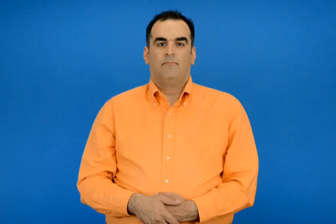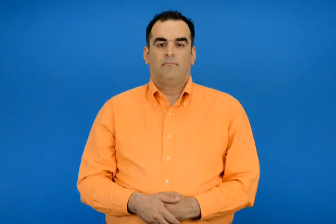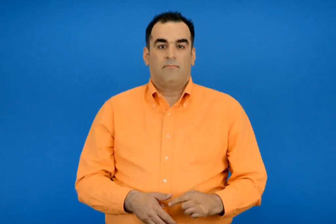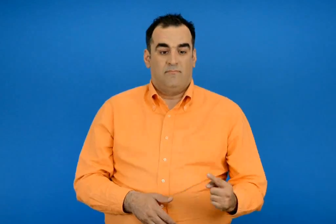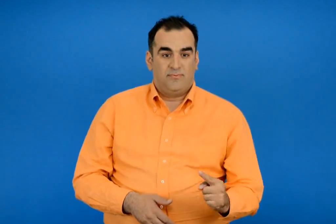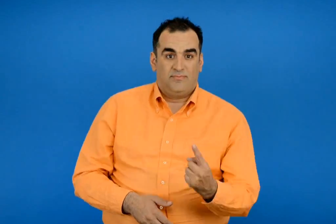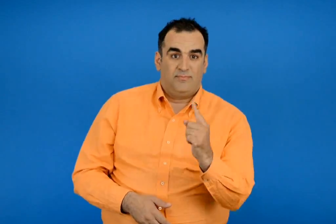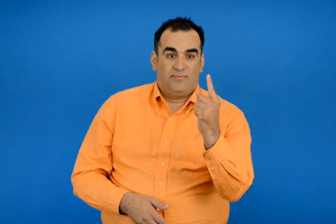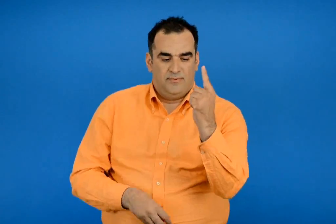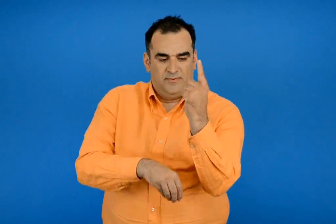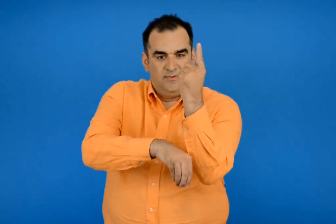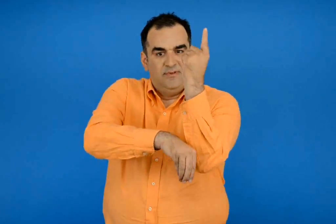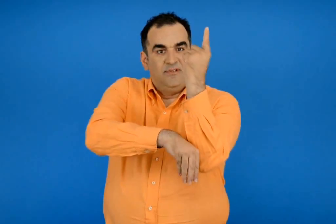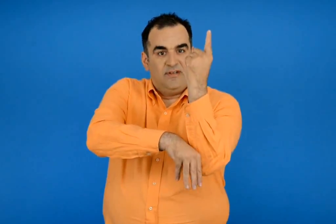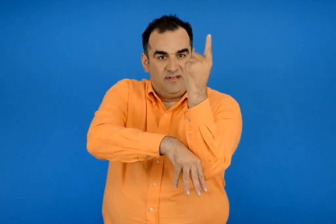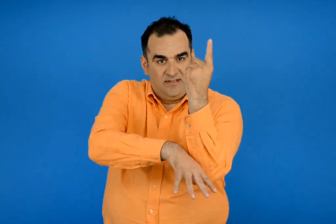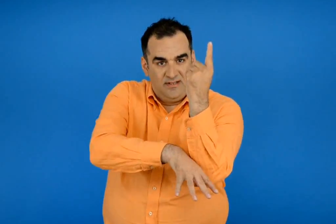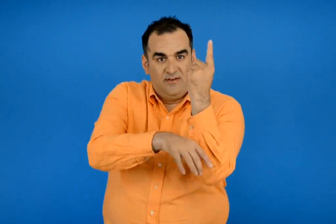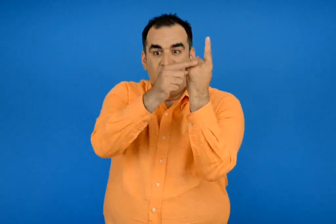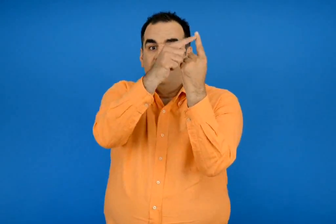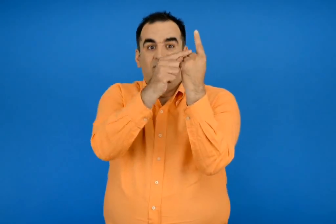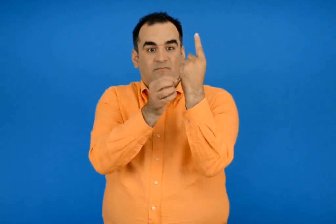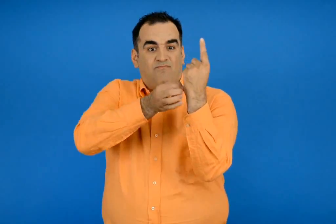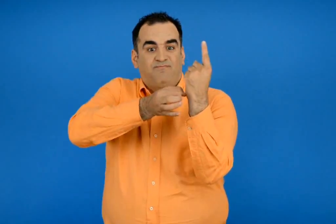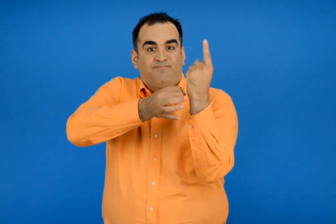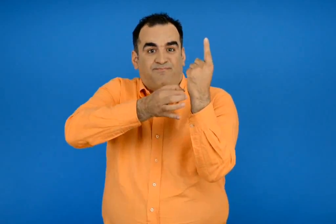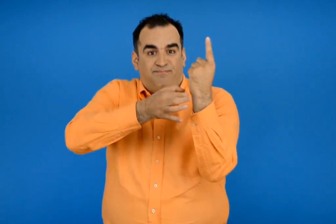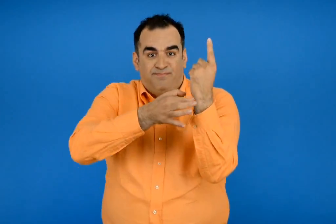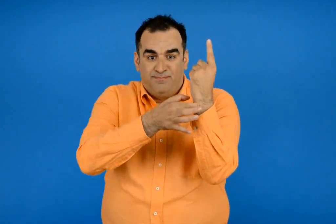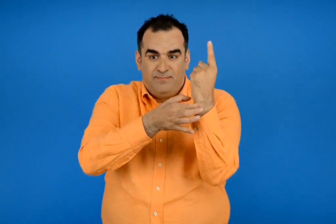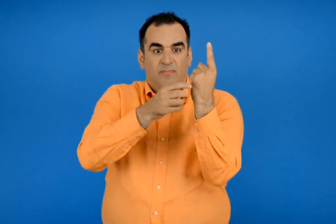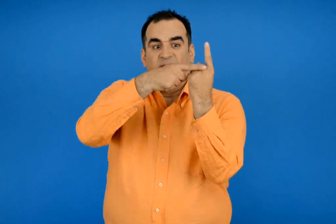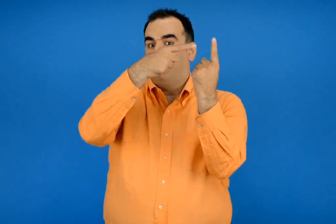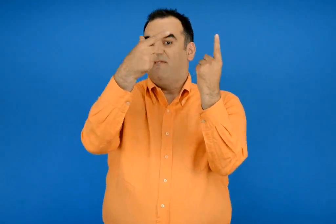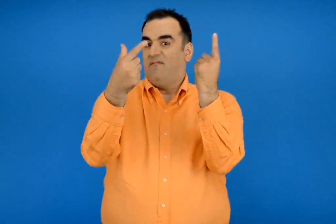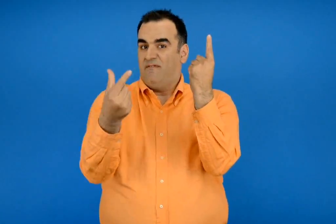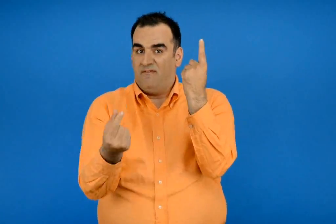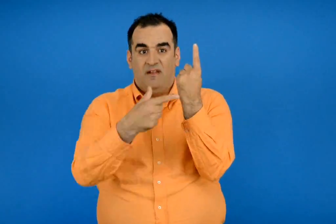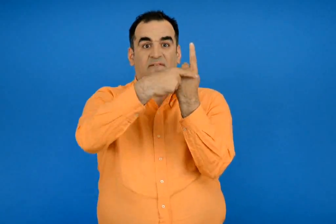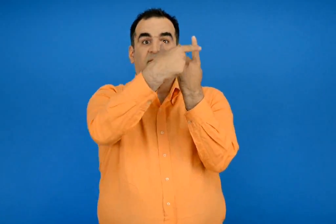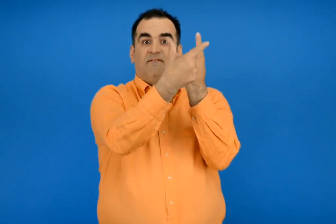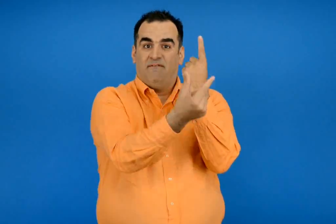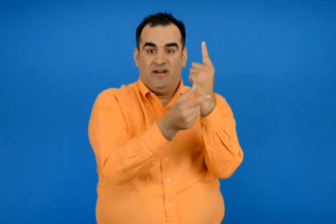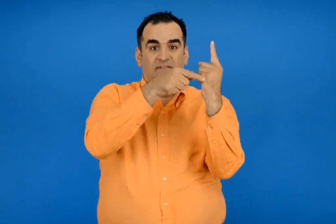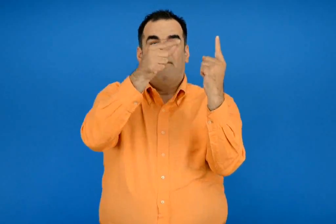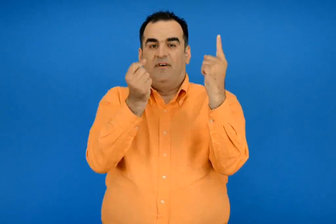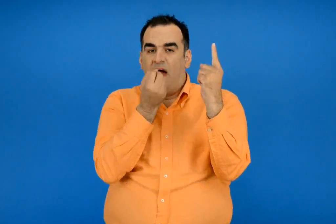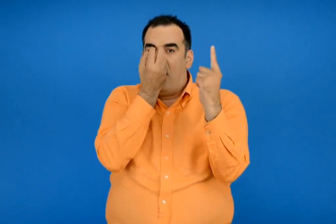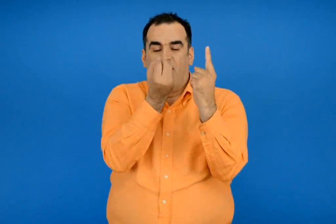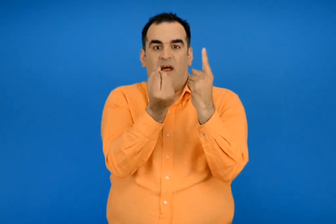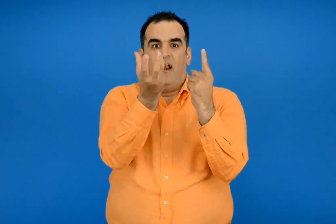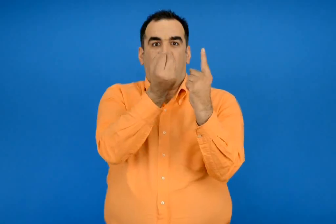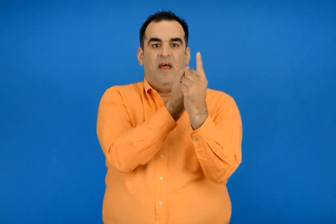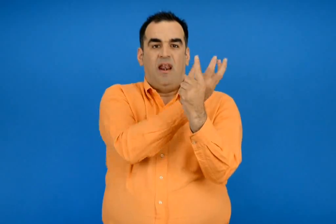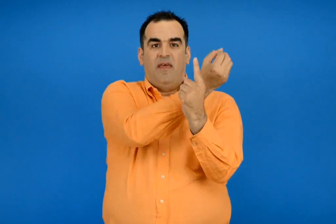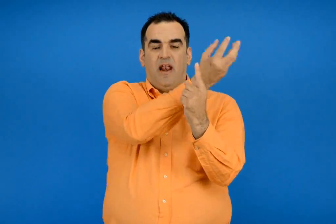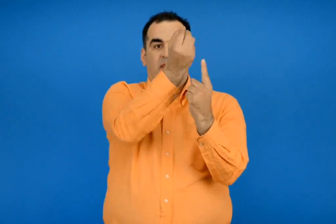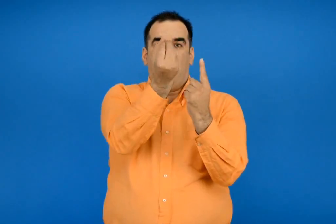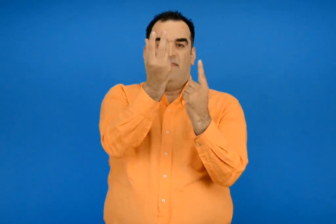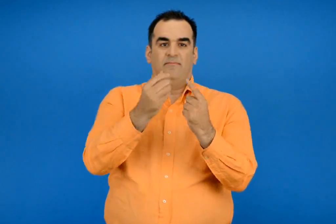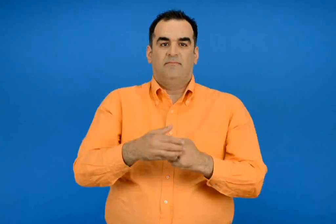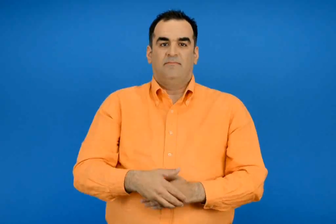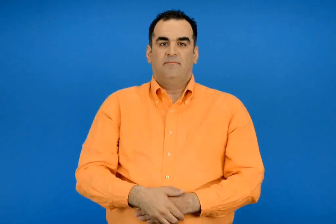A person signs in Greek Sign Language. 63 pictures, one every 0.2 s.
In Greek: βγάζει ριζά και βλαστό μεγαλώνει βγάζει φύλλα και άνθη
